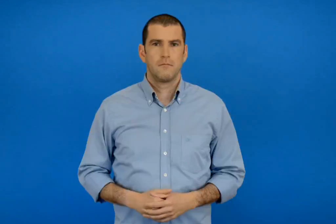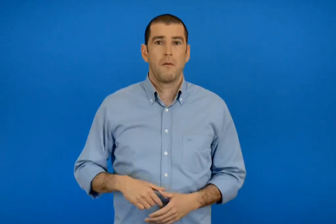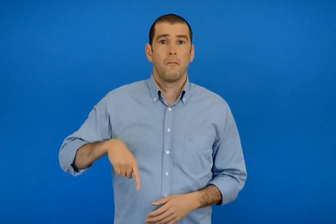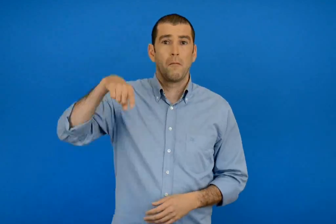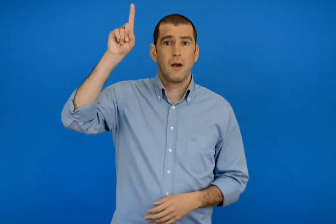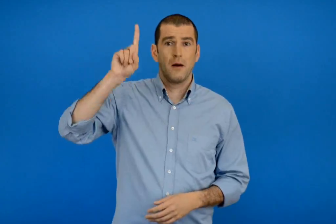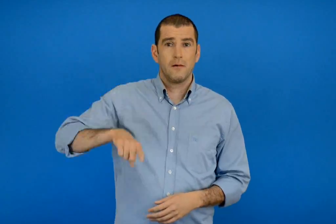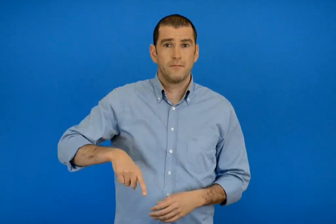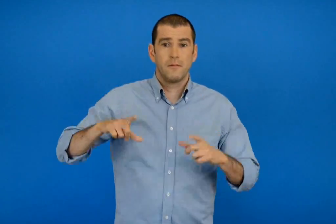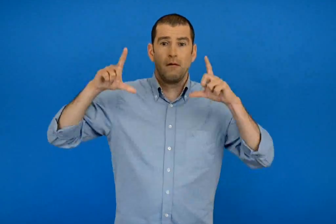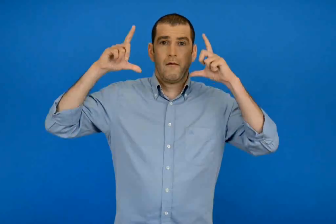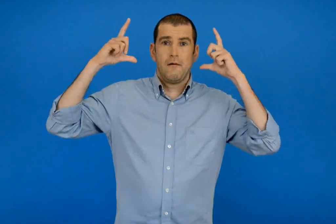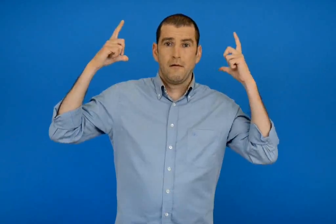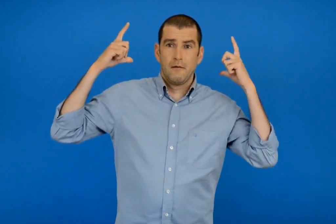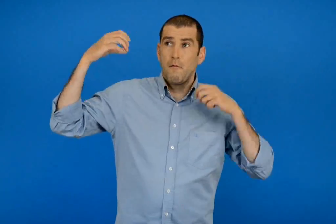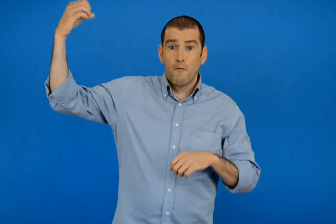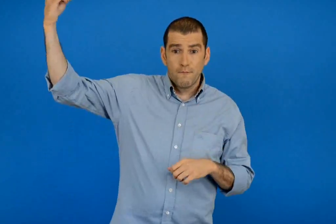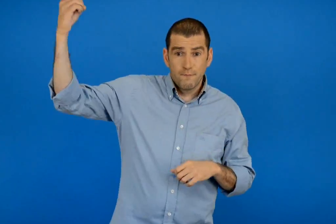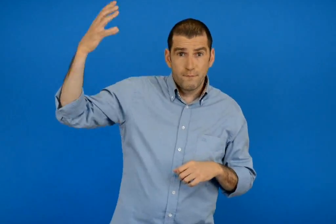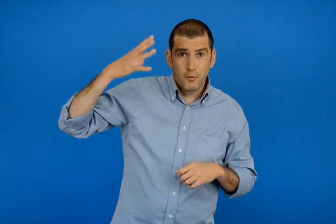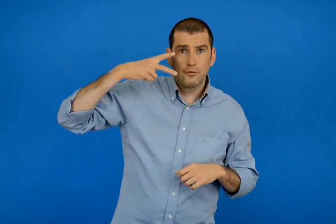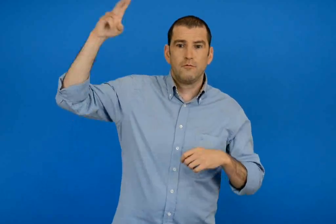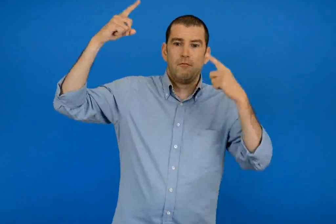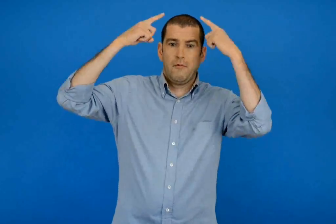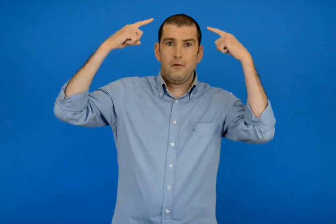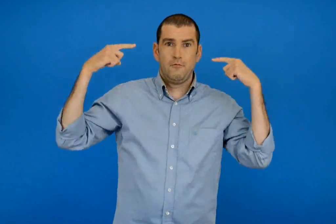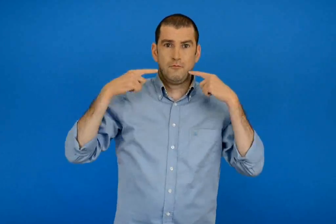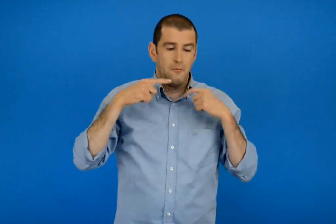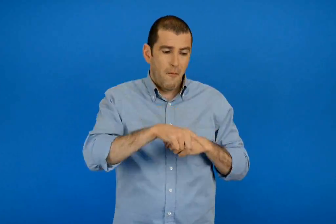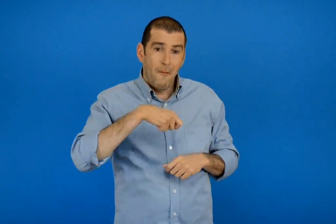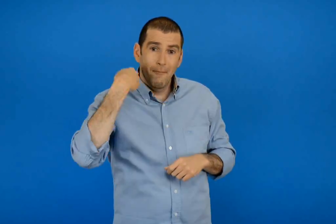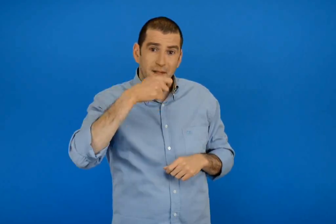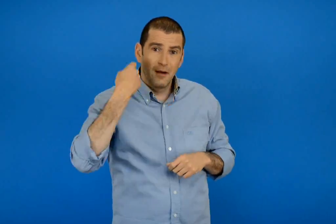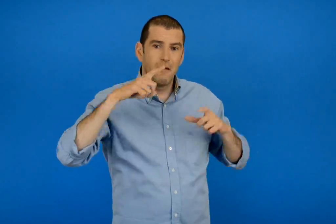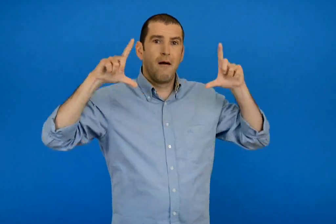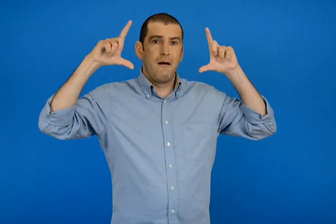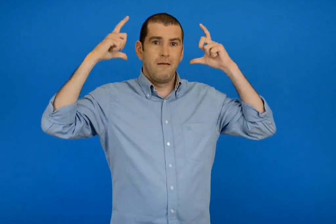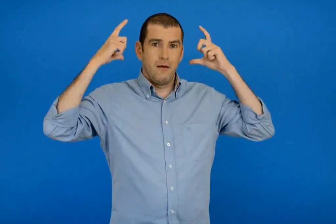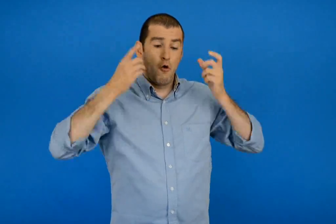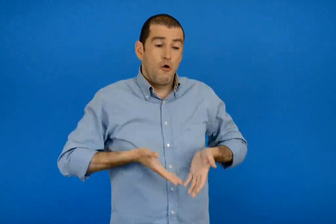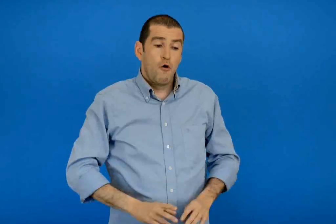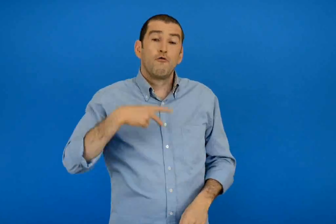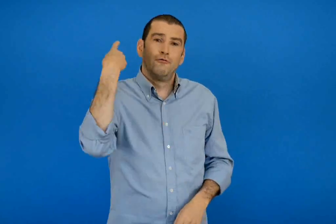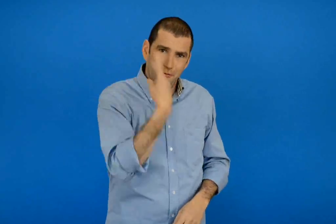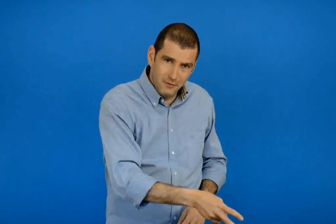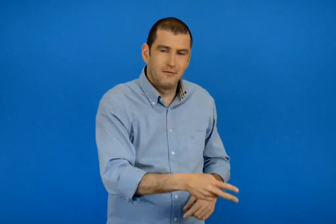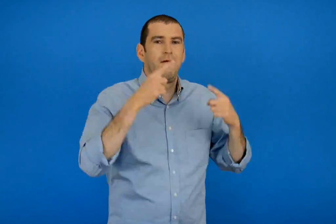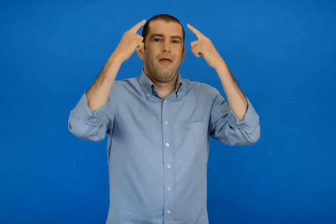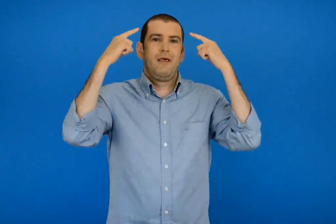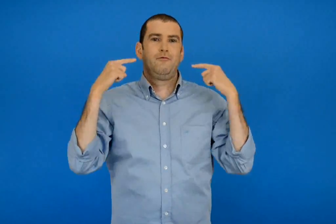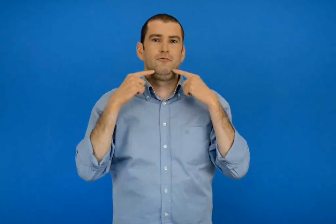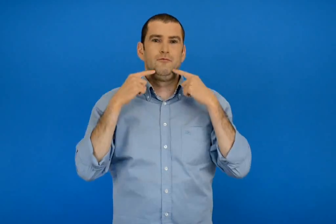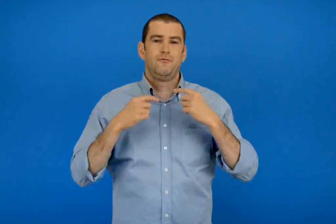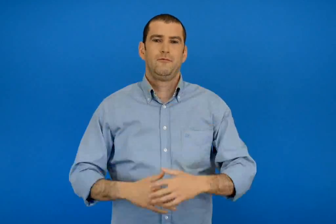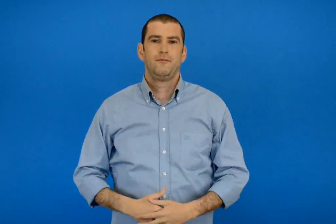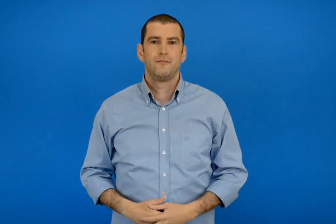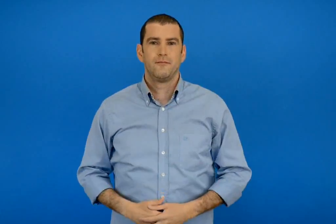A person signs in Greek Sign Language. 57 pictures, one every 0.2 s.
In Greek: αγία η μέρα θείο το φως της αγία μητέρα θεός κι ο γιος της
